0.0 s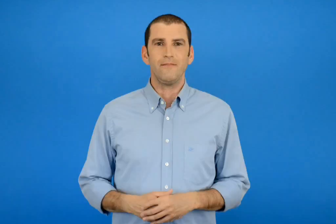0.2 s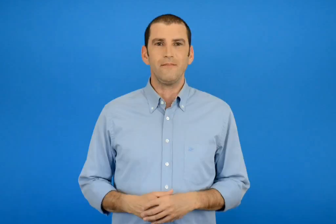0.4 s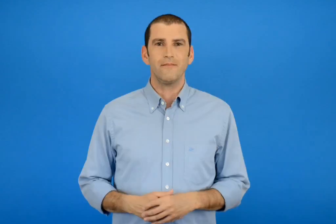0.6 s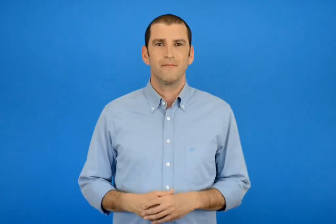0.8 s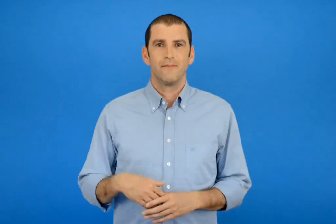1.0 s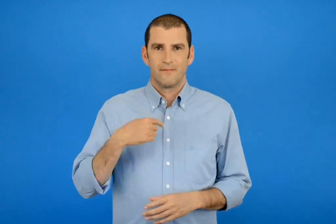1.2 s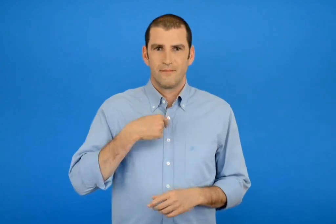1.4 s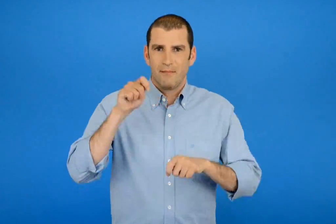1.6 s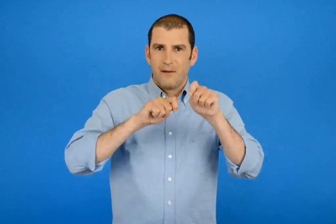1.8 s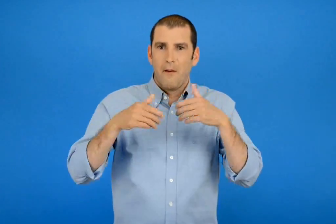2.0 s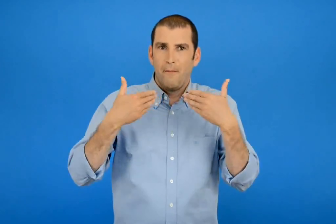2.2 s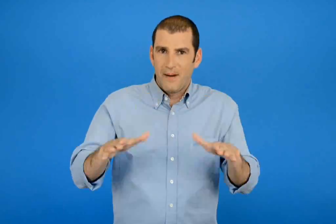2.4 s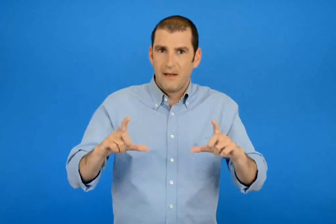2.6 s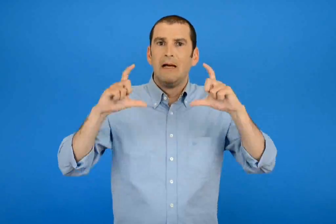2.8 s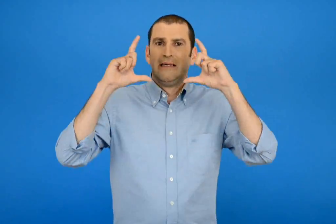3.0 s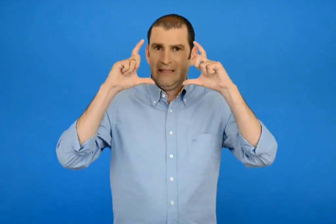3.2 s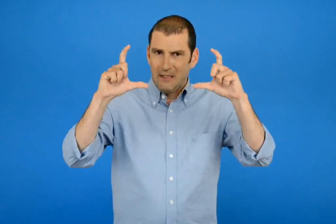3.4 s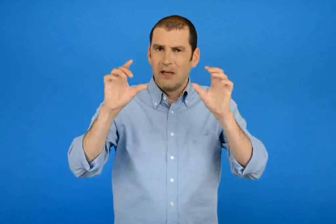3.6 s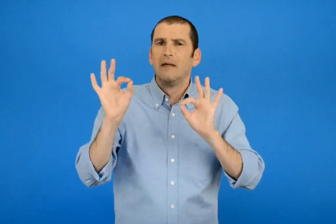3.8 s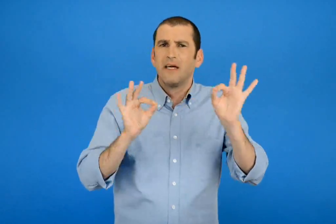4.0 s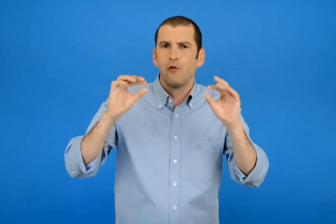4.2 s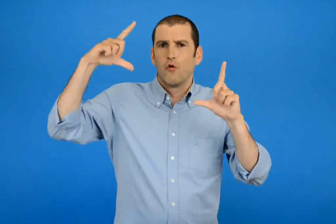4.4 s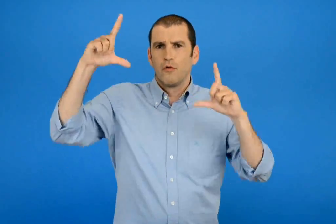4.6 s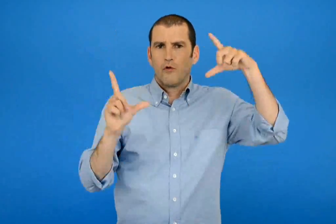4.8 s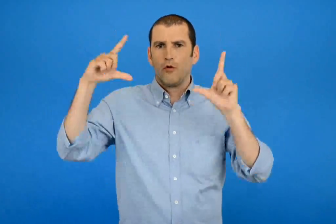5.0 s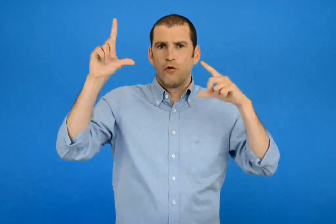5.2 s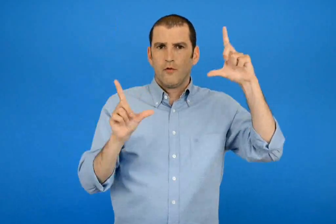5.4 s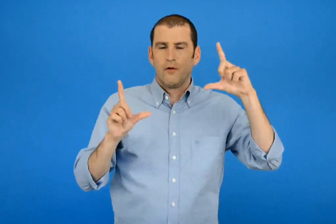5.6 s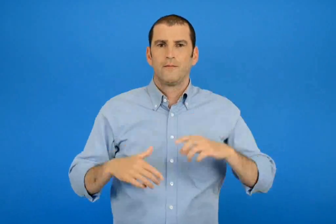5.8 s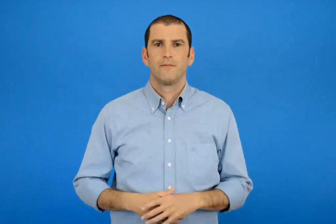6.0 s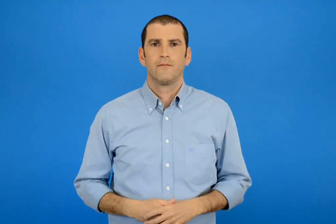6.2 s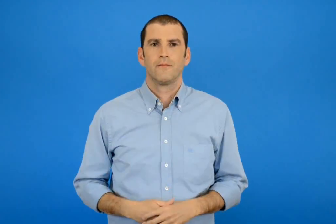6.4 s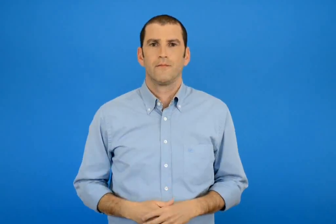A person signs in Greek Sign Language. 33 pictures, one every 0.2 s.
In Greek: εγώ έφτιαξα ένα σήμα σε σχήμα πολυγώνου
